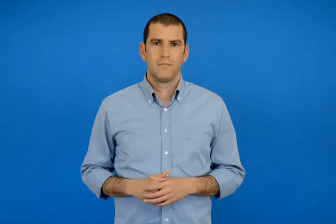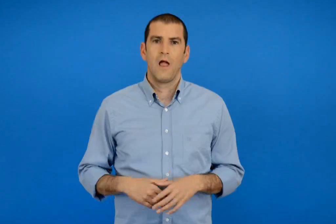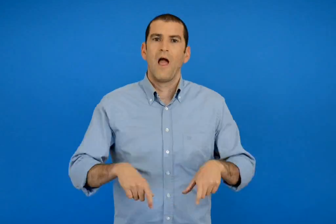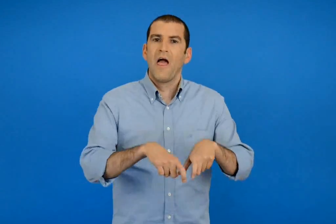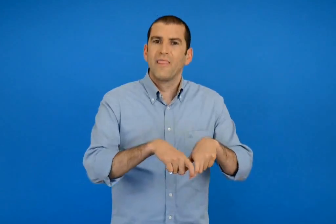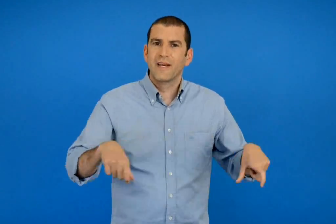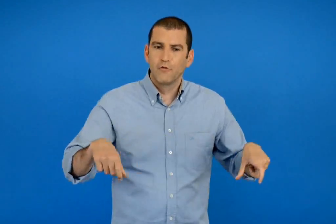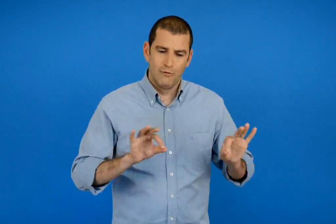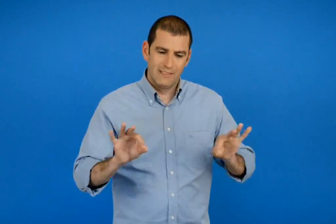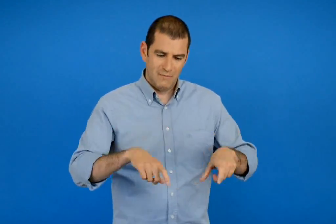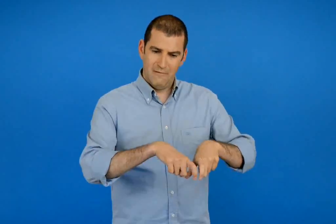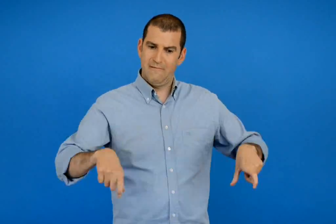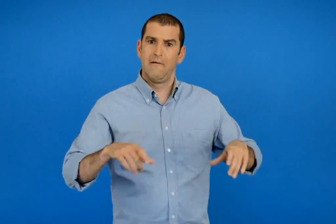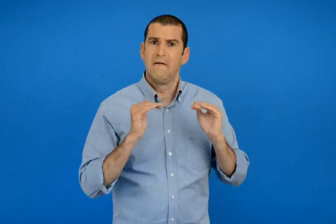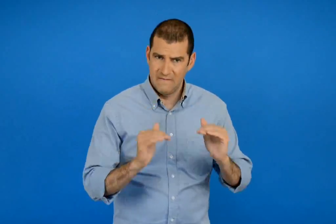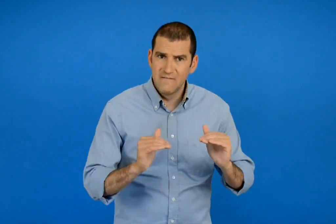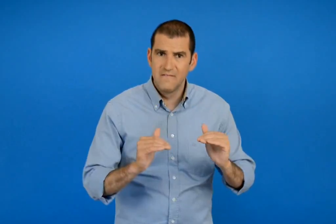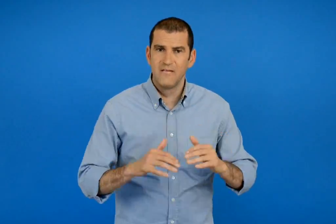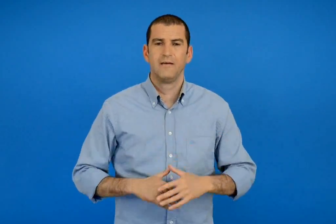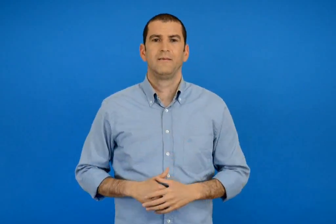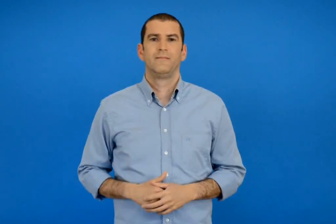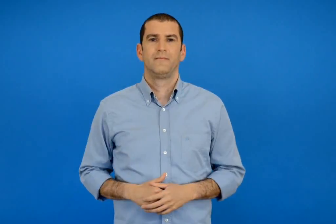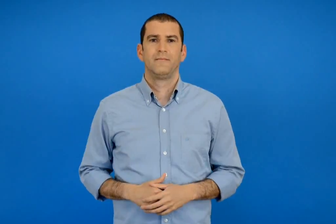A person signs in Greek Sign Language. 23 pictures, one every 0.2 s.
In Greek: το θρανίο έχει πάντα το ίδιο σχήμα ;
